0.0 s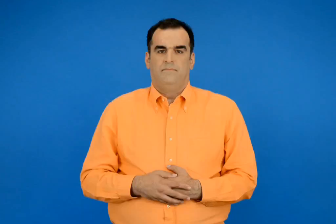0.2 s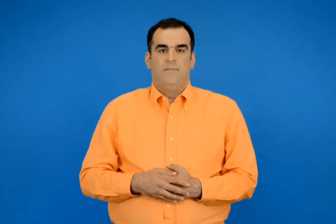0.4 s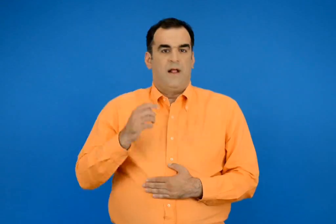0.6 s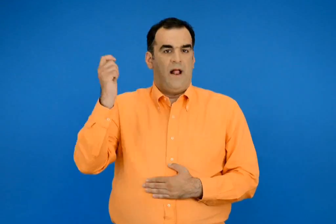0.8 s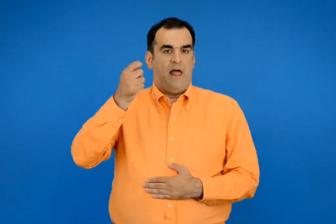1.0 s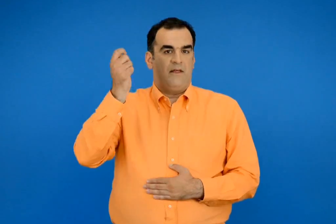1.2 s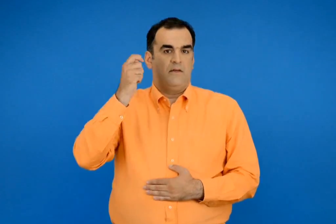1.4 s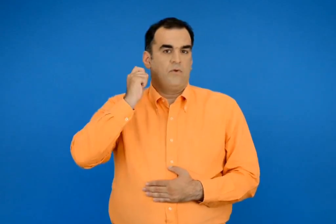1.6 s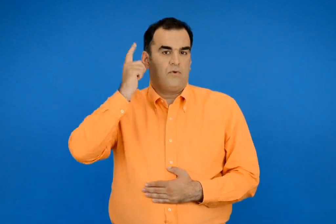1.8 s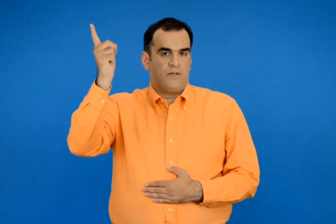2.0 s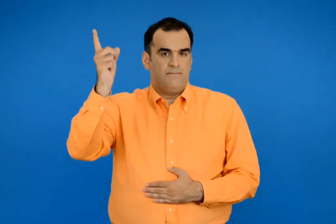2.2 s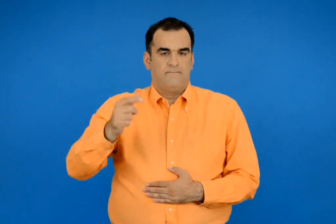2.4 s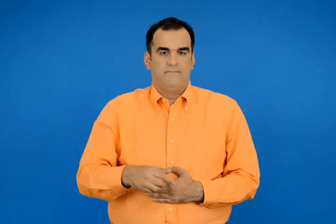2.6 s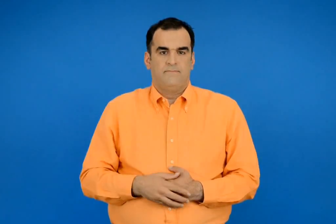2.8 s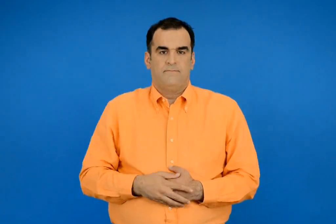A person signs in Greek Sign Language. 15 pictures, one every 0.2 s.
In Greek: εθνική γιορτή
